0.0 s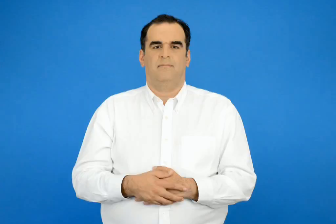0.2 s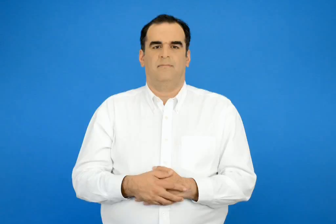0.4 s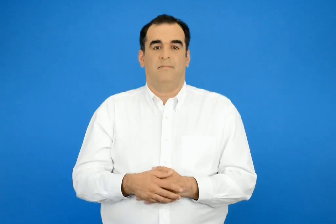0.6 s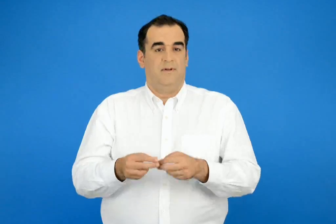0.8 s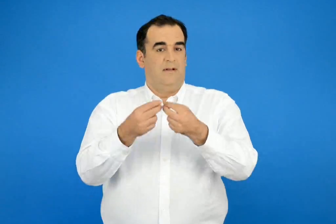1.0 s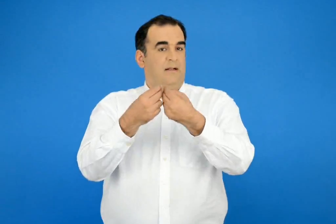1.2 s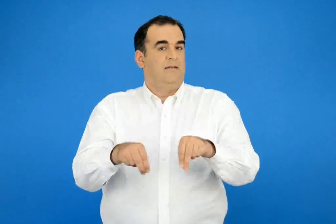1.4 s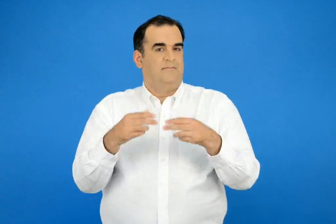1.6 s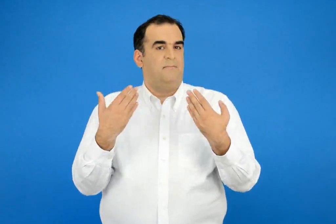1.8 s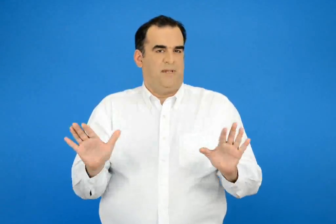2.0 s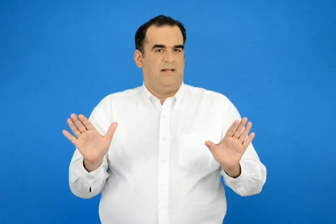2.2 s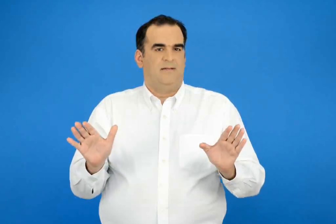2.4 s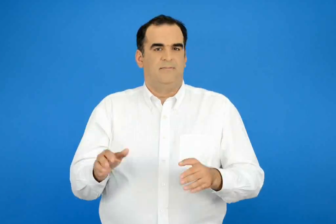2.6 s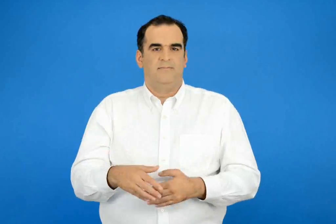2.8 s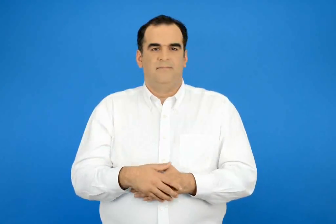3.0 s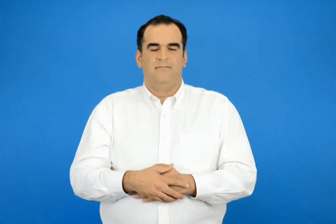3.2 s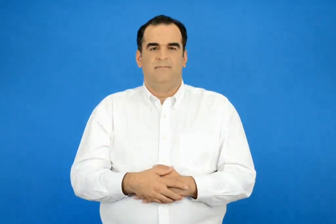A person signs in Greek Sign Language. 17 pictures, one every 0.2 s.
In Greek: έλυσα
